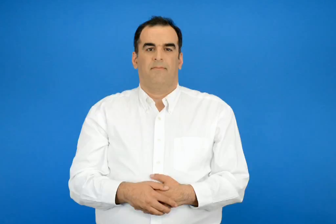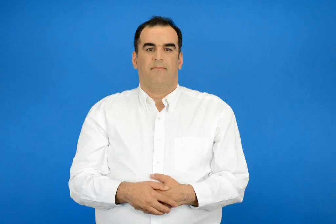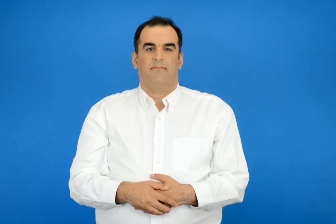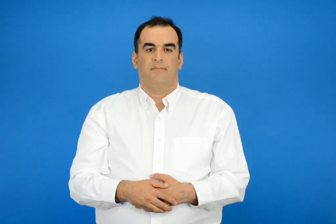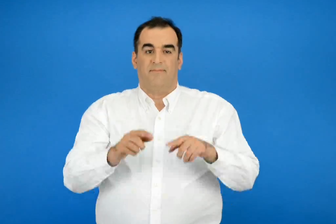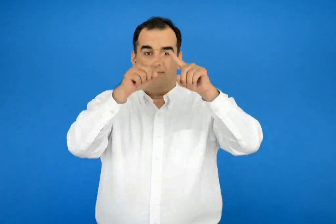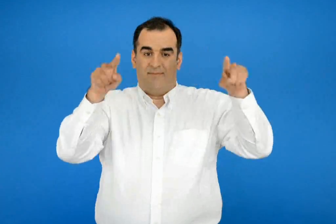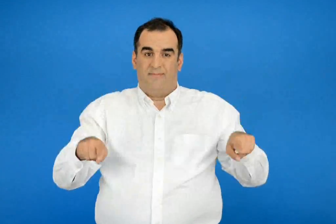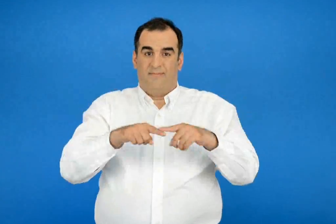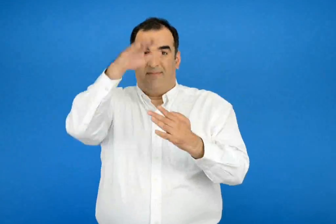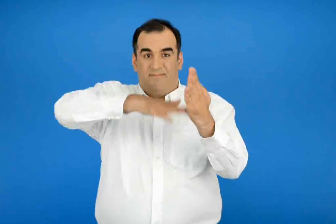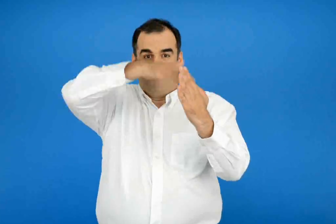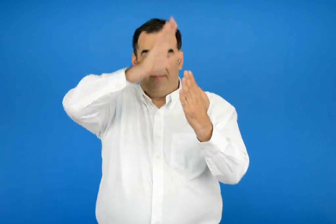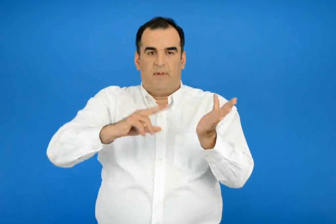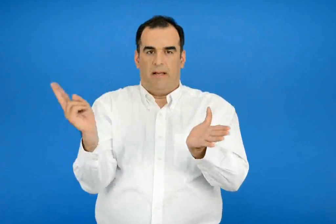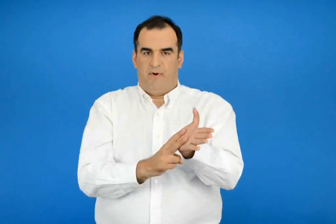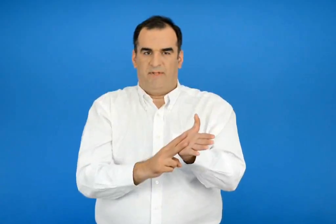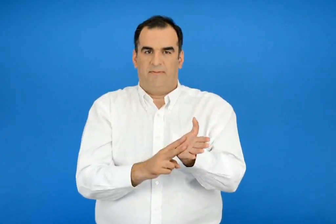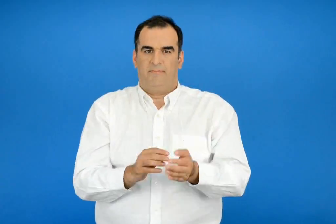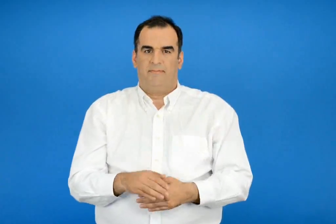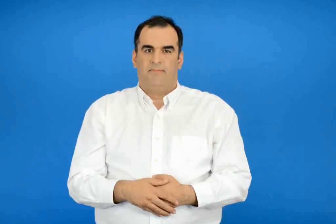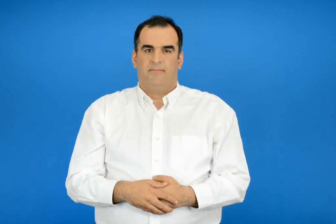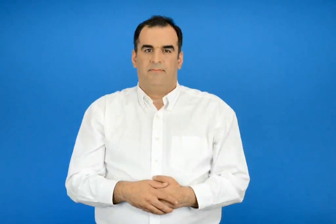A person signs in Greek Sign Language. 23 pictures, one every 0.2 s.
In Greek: απαγορεύεται η τοιχοκόλληση
